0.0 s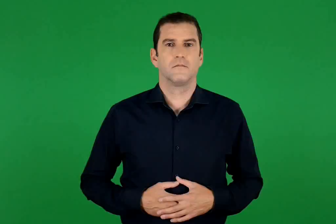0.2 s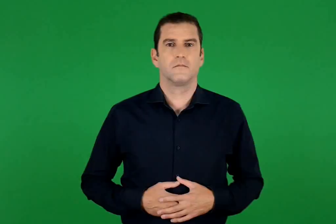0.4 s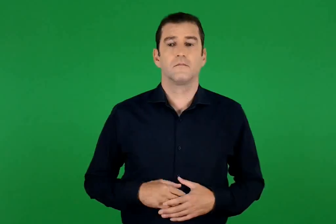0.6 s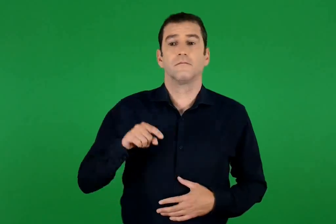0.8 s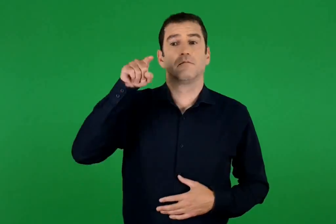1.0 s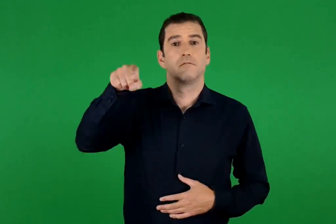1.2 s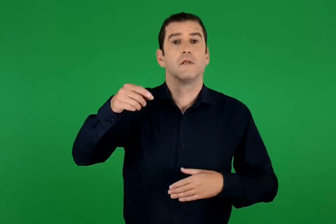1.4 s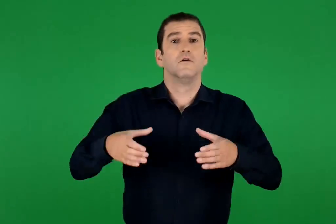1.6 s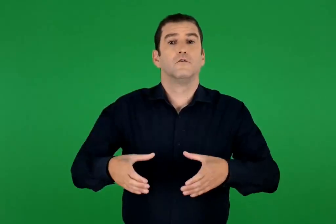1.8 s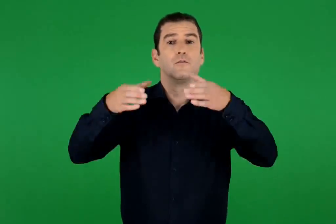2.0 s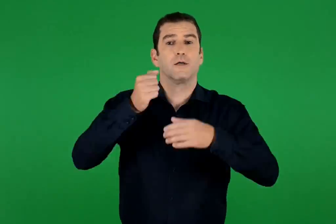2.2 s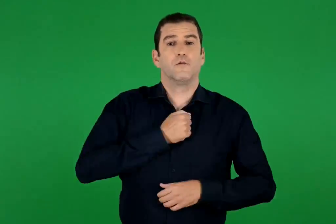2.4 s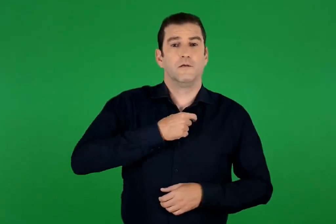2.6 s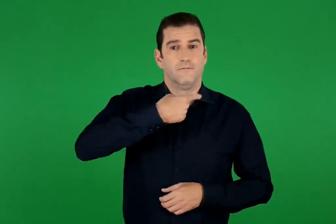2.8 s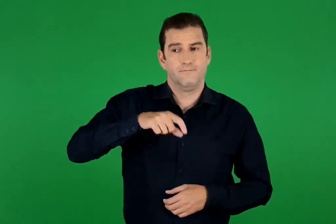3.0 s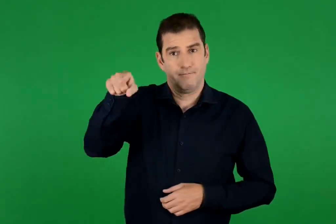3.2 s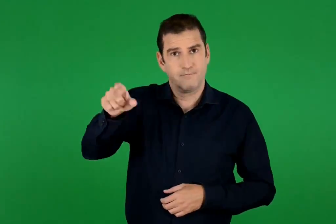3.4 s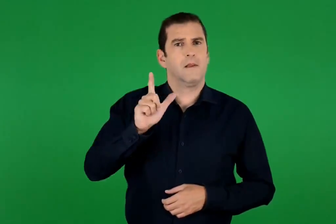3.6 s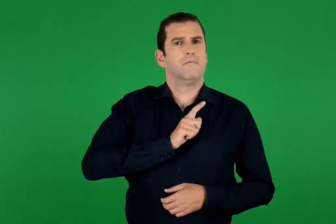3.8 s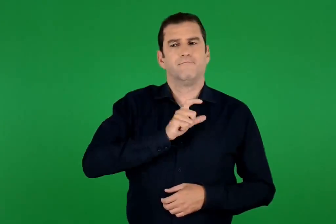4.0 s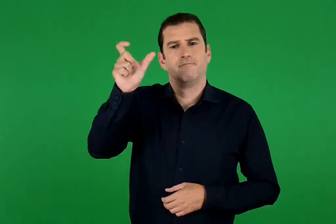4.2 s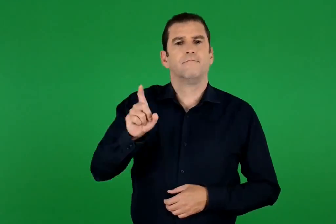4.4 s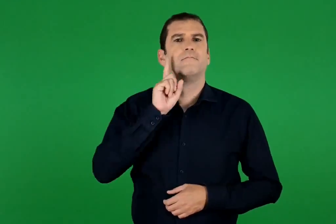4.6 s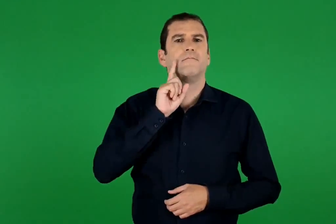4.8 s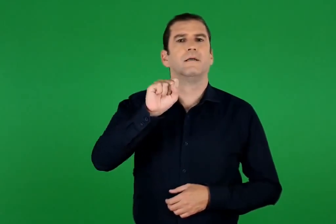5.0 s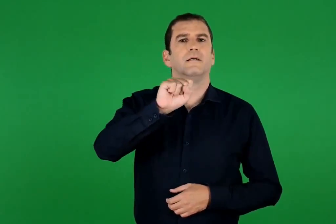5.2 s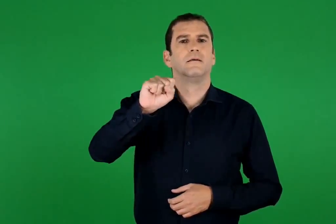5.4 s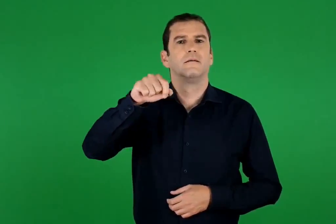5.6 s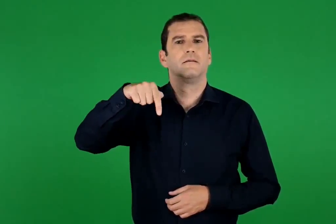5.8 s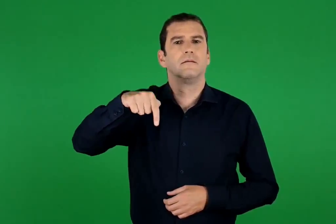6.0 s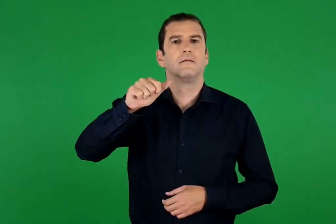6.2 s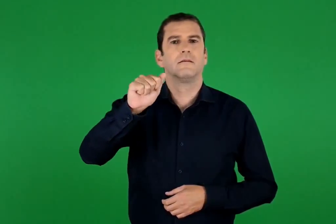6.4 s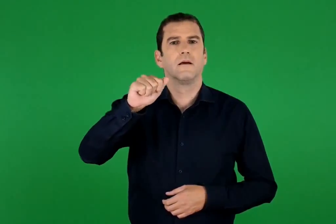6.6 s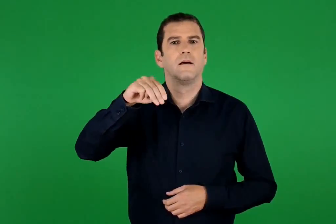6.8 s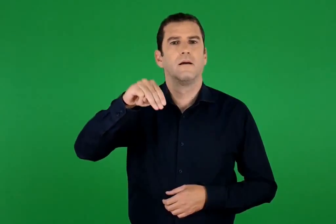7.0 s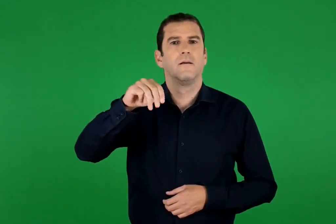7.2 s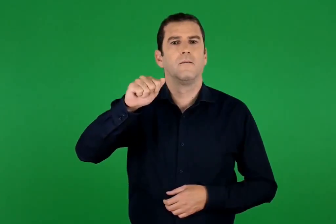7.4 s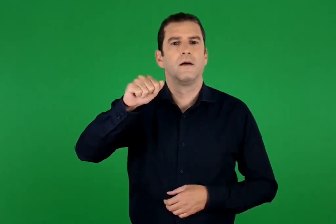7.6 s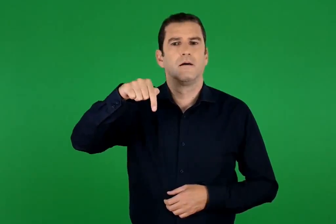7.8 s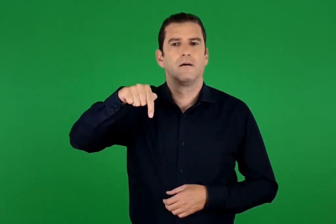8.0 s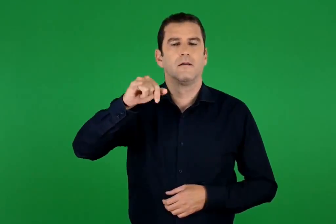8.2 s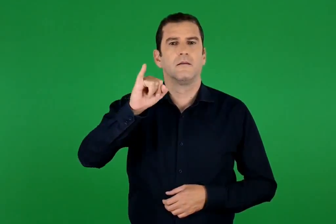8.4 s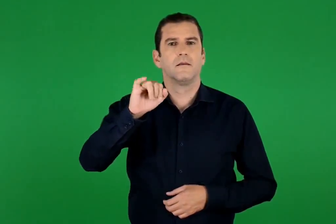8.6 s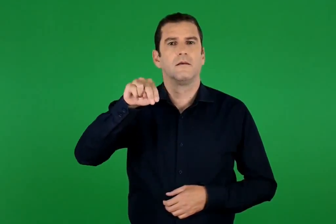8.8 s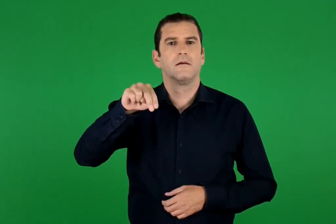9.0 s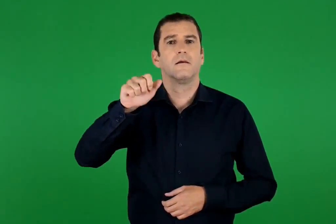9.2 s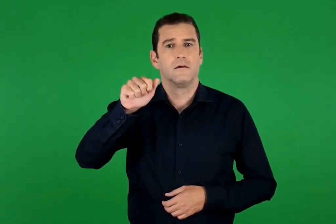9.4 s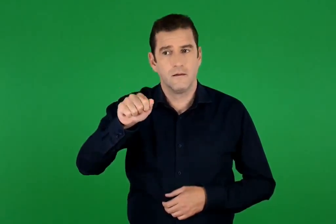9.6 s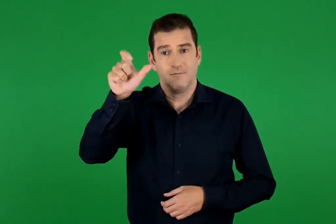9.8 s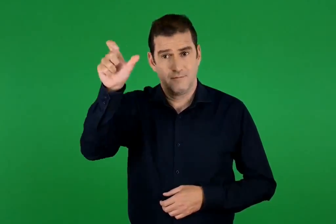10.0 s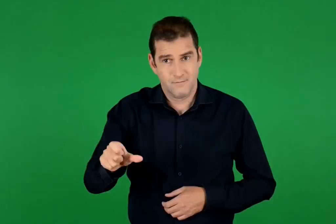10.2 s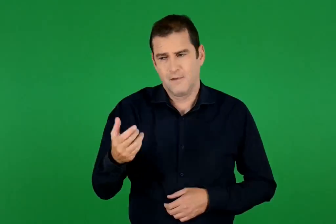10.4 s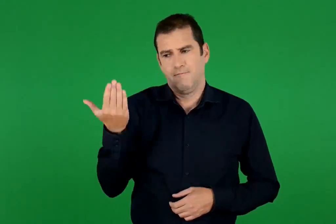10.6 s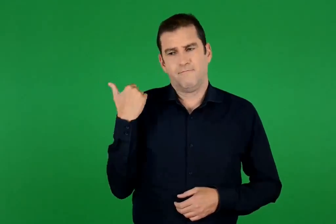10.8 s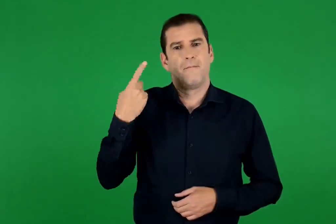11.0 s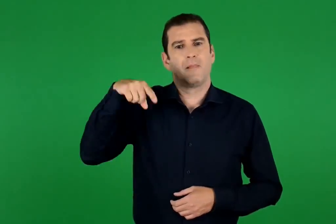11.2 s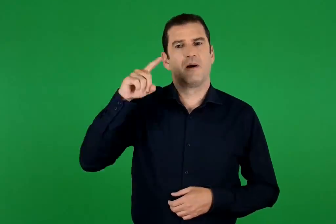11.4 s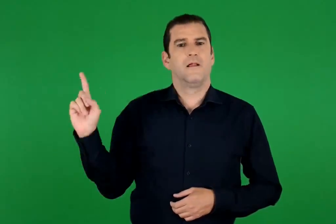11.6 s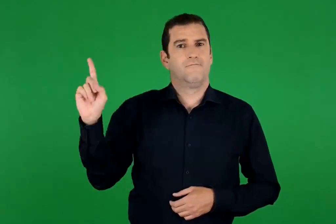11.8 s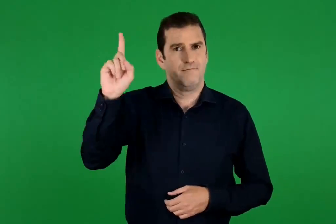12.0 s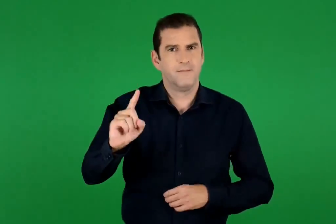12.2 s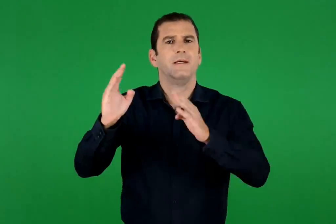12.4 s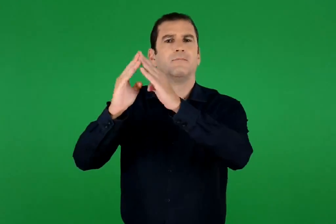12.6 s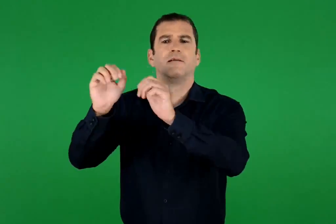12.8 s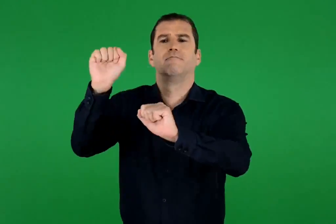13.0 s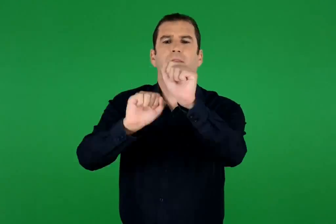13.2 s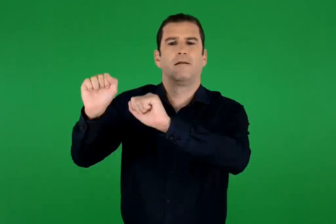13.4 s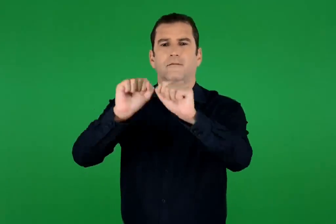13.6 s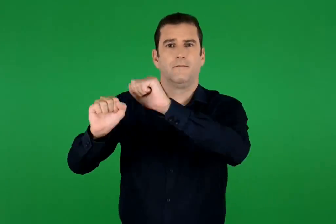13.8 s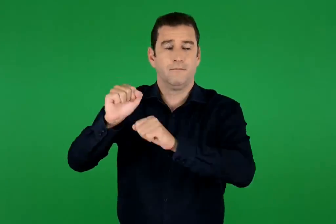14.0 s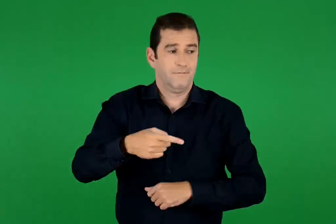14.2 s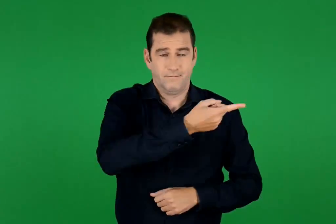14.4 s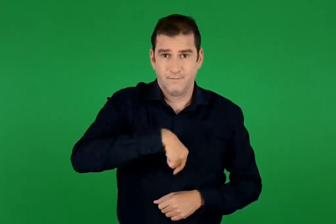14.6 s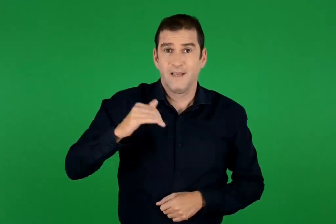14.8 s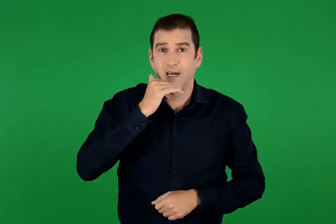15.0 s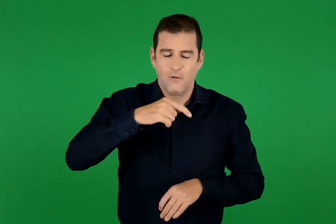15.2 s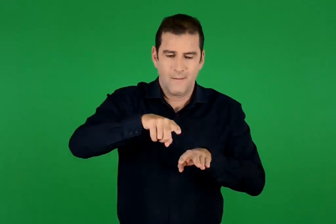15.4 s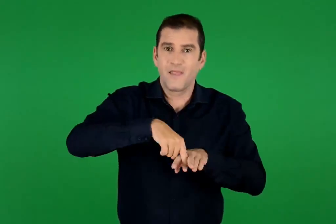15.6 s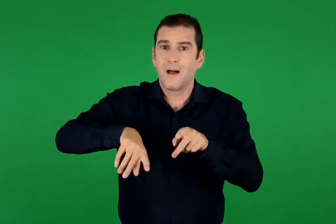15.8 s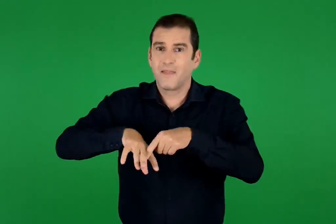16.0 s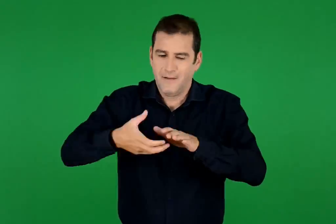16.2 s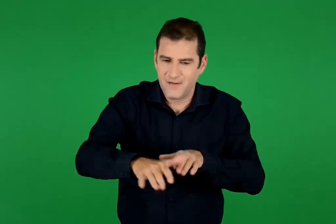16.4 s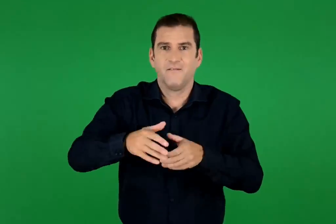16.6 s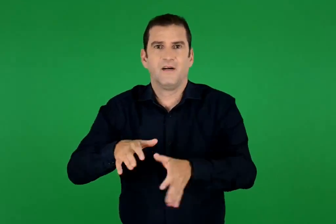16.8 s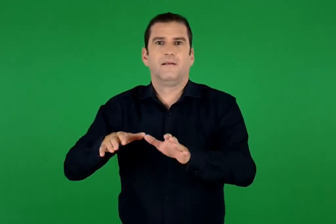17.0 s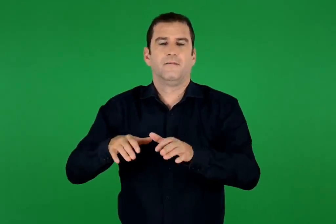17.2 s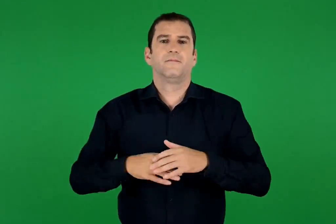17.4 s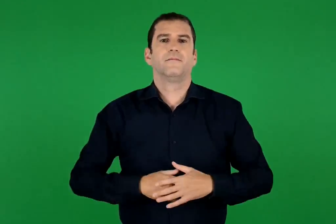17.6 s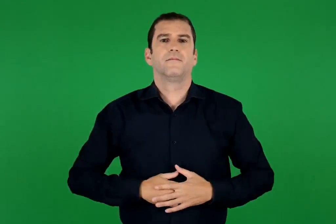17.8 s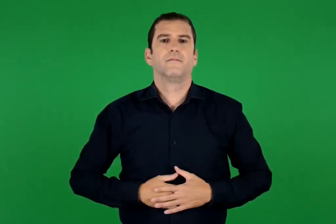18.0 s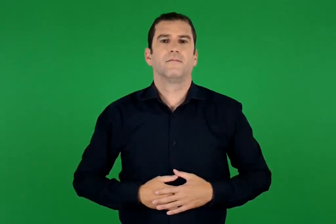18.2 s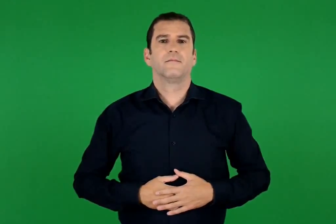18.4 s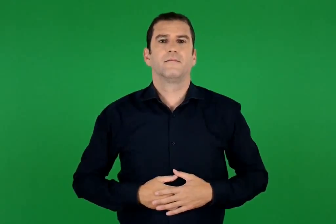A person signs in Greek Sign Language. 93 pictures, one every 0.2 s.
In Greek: στον πύργο μας περίμενε η σταματίνα , που είχε έρθει μια μέρα πριν να καθαρίσει το σπίτι. γρήγορα βγάλαμε τα πέδιλά μας
